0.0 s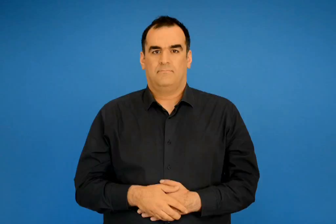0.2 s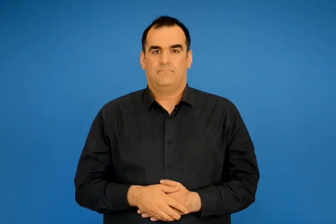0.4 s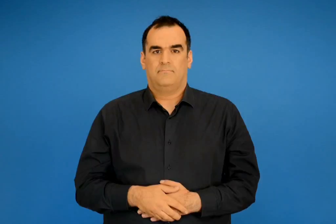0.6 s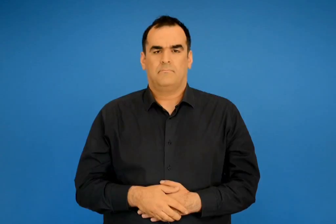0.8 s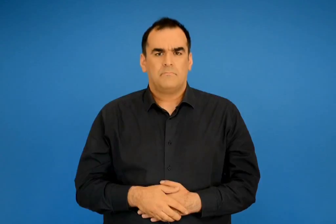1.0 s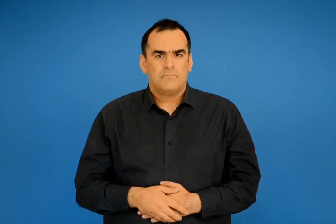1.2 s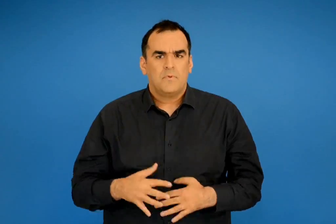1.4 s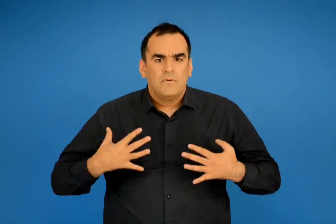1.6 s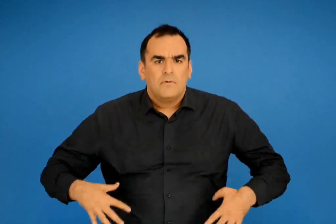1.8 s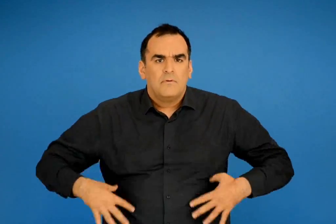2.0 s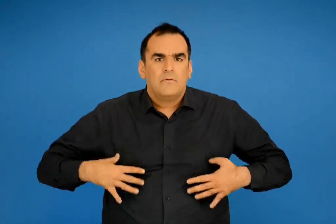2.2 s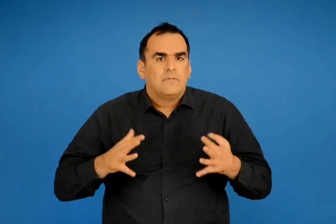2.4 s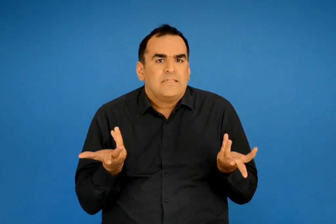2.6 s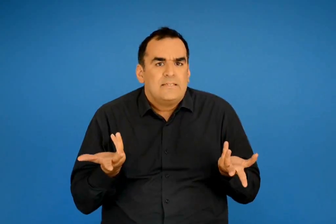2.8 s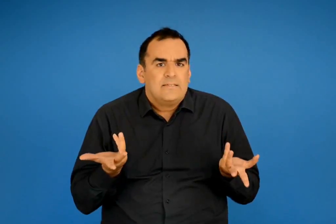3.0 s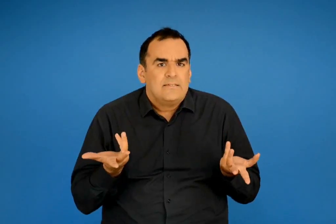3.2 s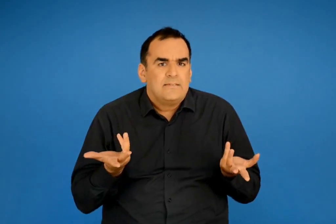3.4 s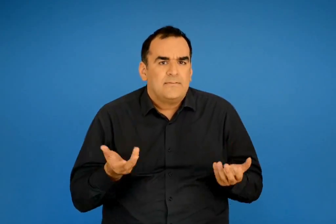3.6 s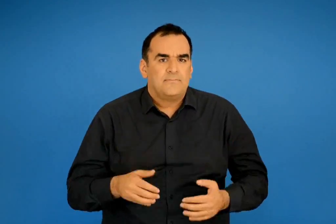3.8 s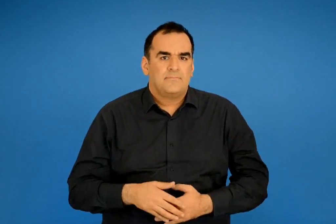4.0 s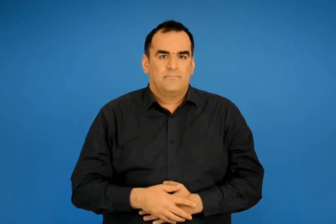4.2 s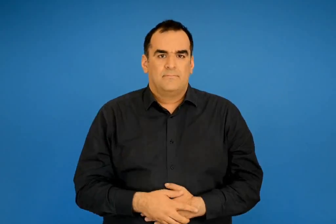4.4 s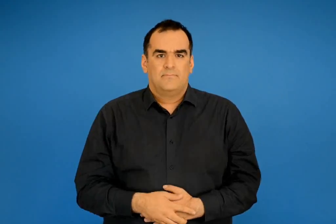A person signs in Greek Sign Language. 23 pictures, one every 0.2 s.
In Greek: και τι φορούσε ;
